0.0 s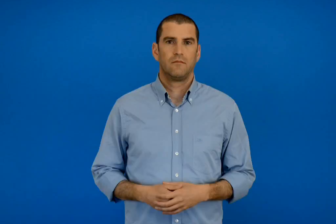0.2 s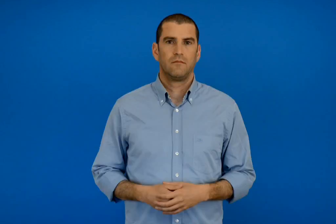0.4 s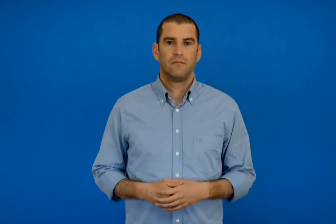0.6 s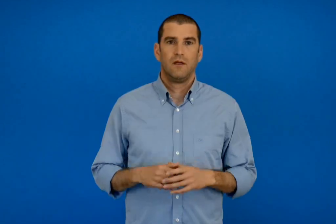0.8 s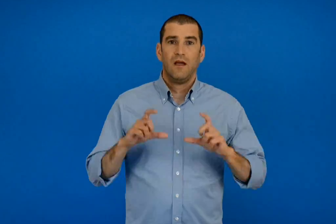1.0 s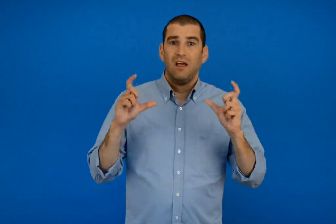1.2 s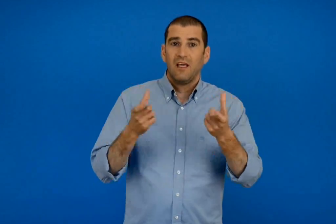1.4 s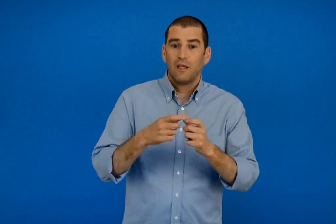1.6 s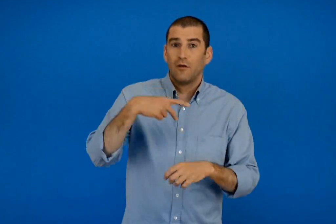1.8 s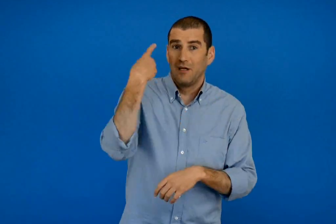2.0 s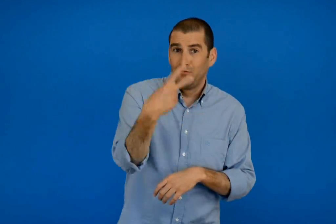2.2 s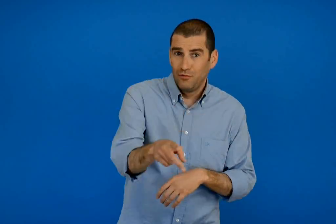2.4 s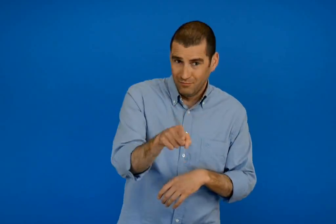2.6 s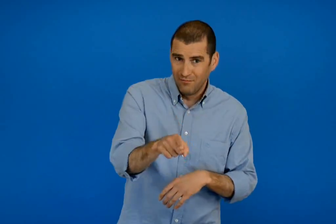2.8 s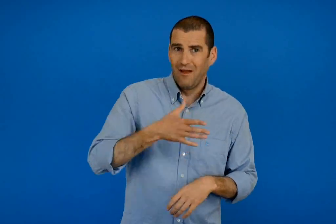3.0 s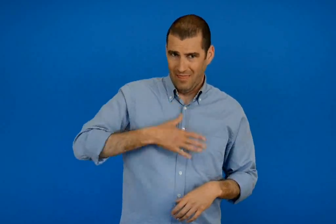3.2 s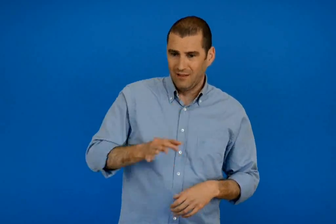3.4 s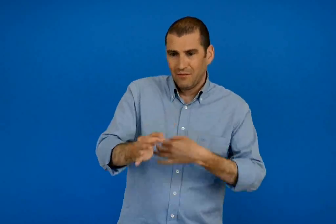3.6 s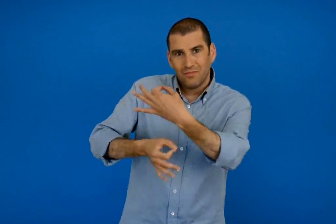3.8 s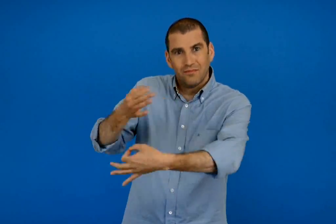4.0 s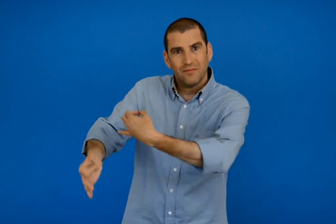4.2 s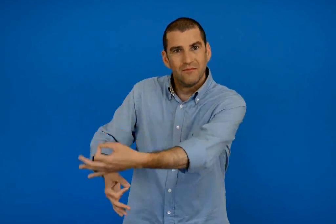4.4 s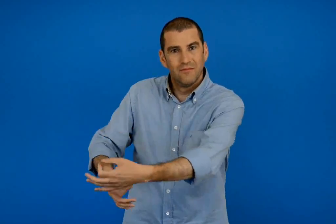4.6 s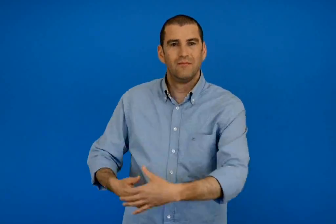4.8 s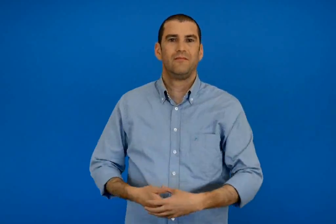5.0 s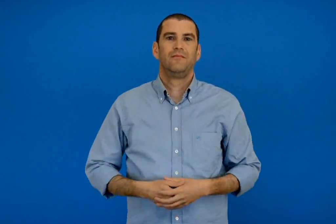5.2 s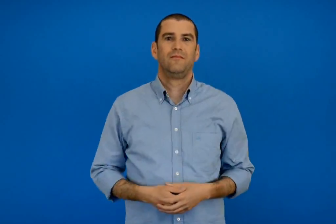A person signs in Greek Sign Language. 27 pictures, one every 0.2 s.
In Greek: θέλεις να μιλήσεις για τη δική σου οικογένεια ;
